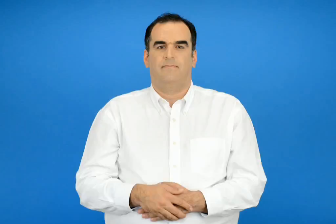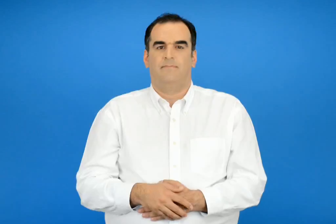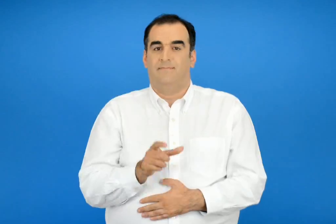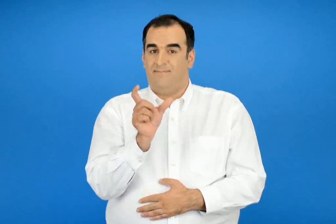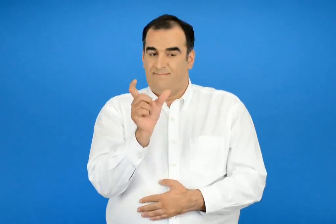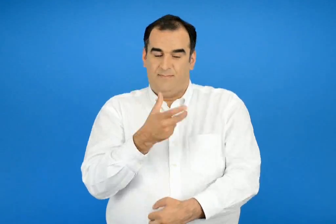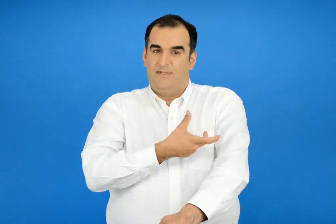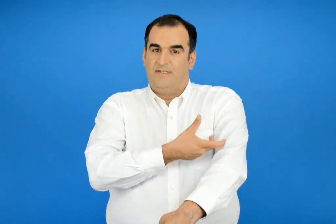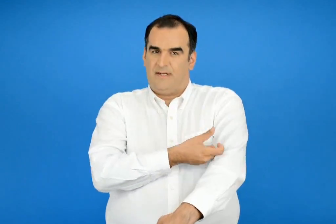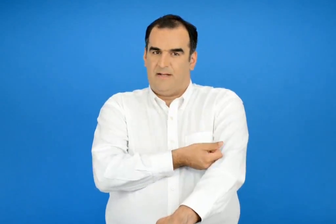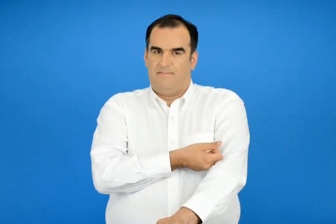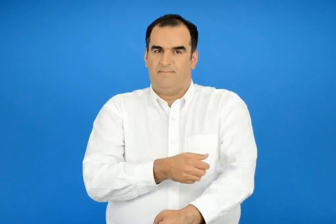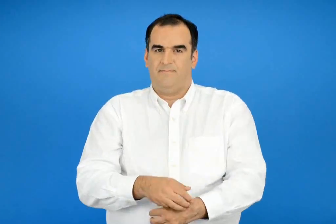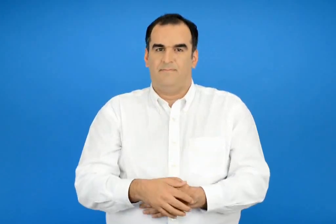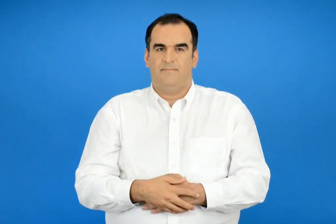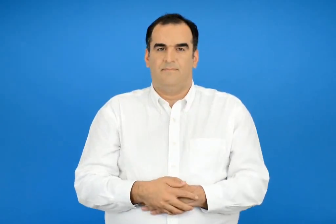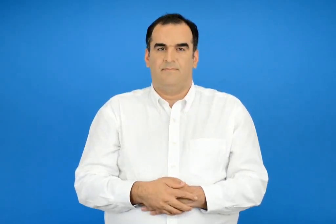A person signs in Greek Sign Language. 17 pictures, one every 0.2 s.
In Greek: σύριγγα
